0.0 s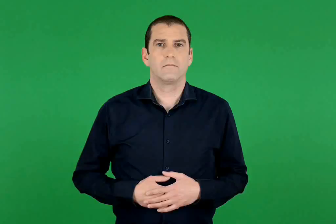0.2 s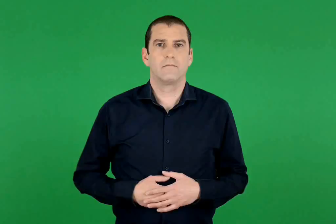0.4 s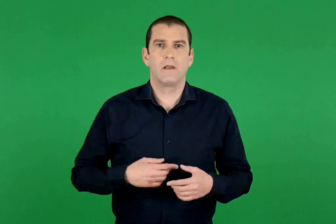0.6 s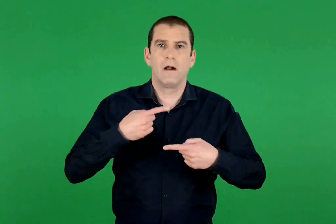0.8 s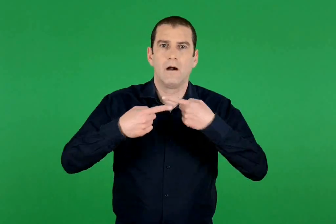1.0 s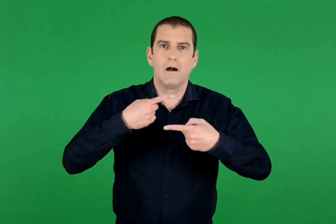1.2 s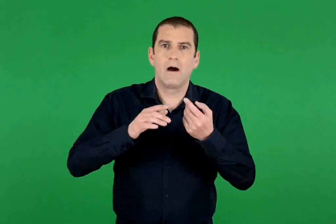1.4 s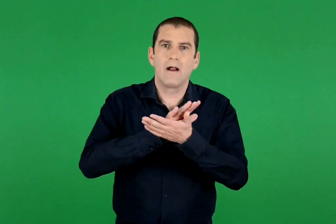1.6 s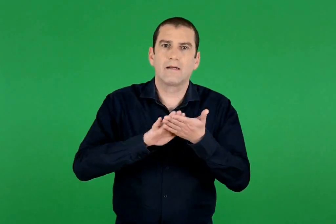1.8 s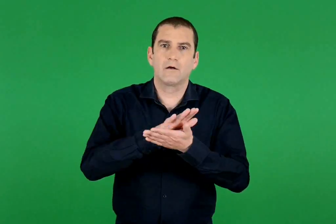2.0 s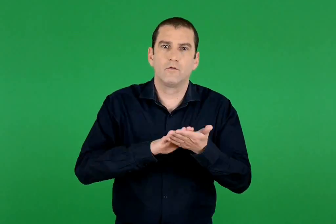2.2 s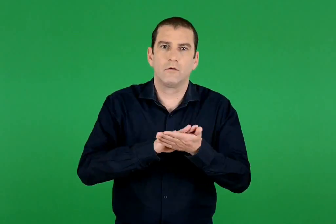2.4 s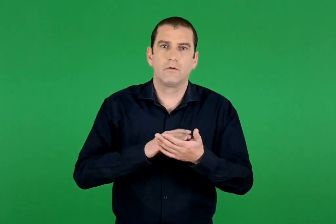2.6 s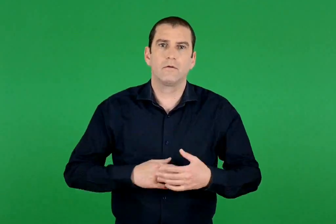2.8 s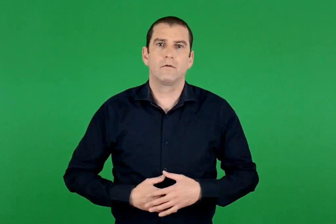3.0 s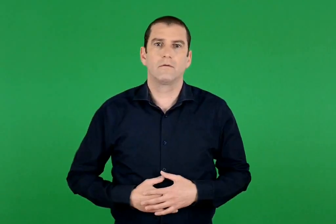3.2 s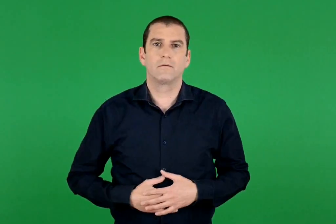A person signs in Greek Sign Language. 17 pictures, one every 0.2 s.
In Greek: η ανακύκλωση
